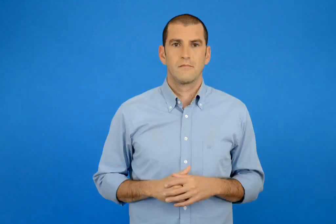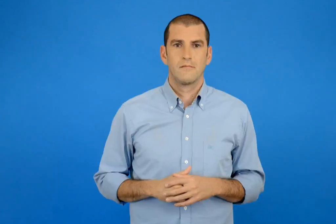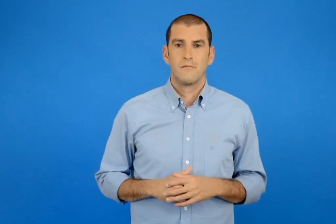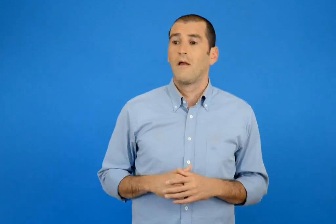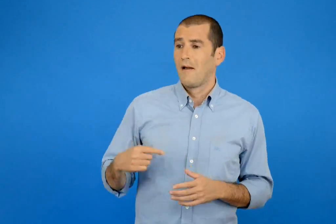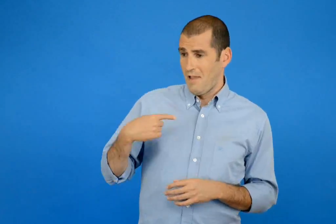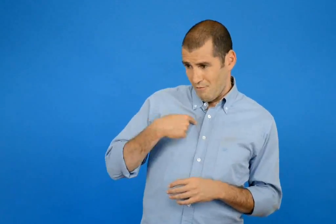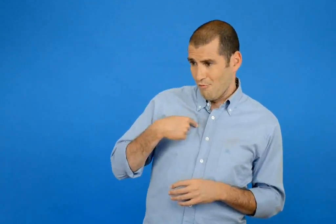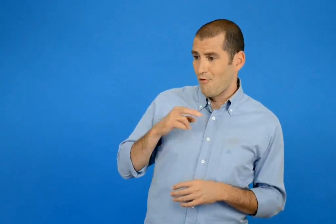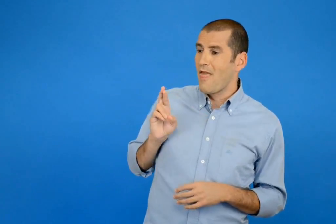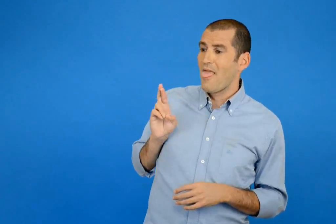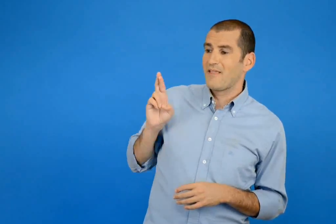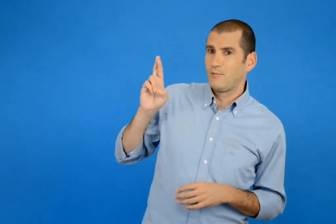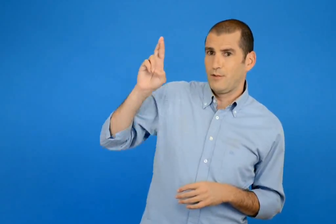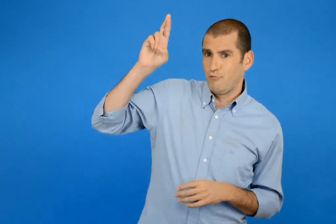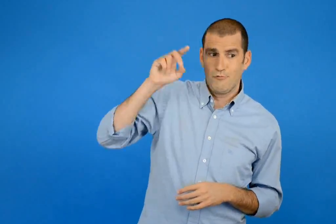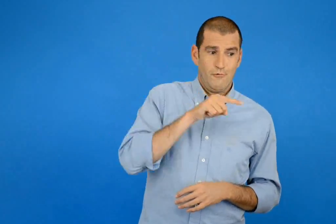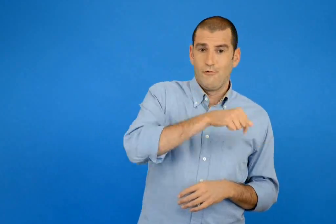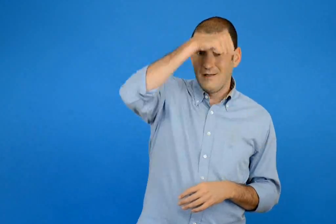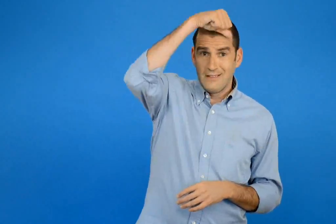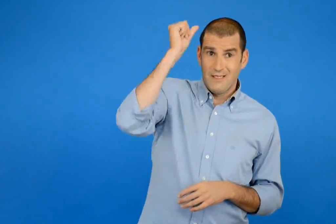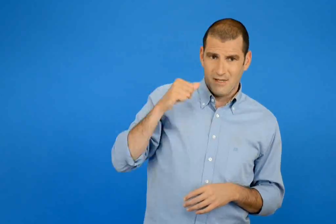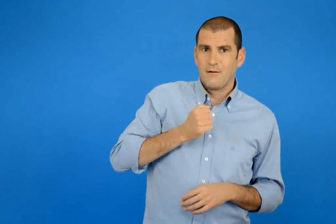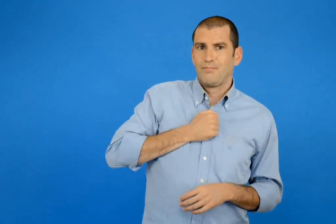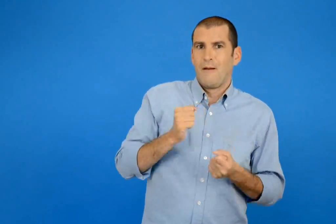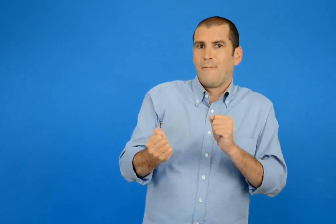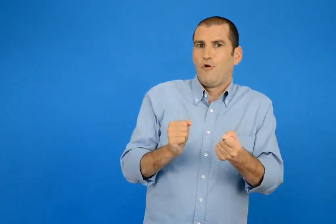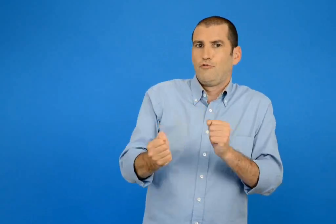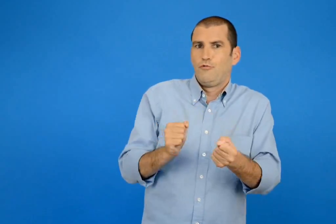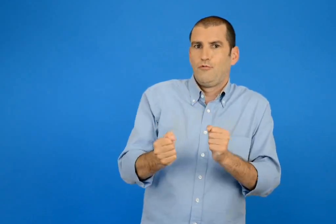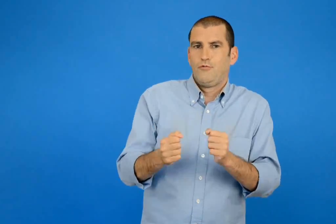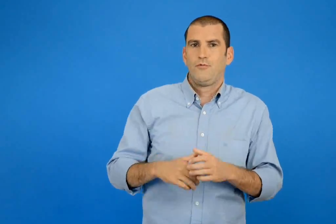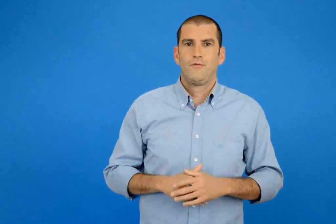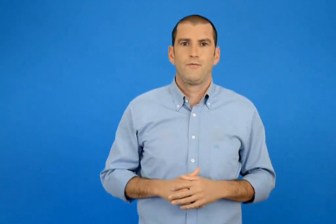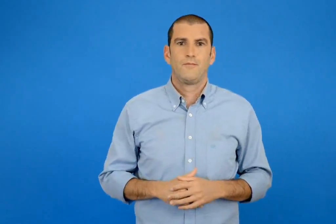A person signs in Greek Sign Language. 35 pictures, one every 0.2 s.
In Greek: εγώ είμαι το διαστημόπλοιο και ο σαμπερ είναι ο πιλότος μου
